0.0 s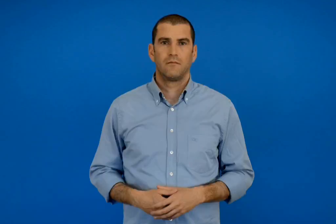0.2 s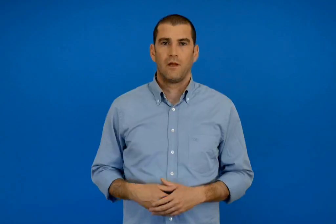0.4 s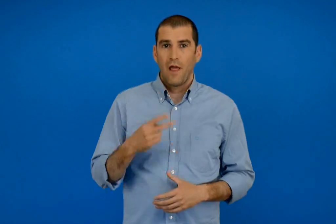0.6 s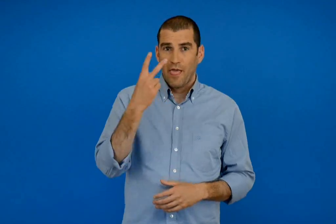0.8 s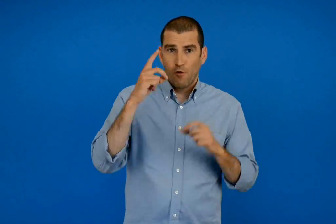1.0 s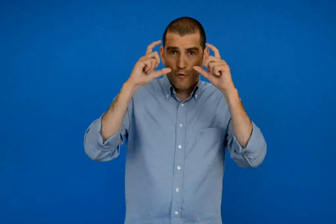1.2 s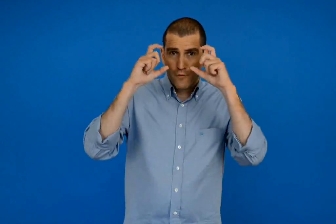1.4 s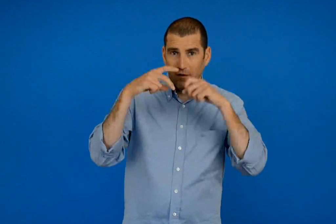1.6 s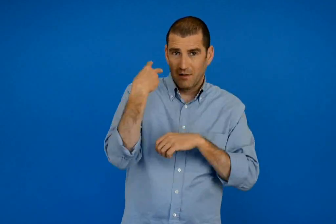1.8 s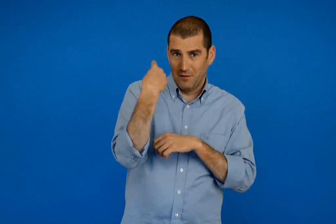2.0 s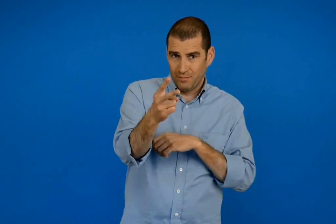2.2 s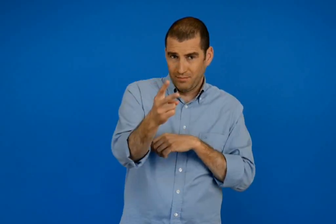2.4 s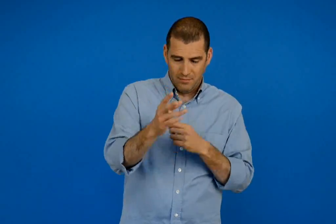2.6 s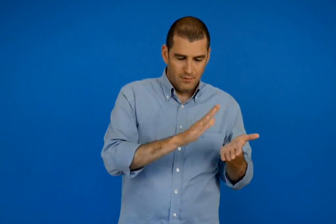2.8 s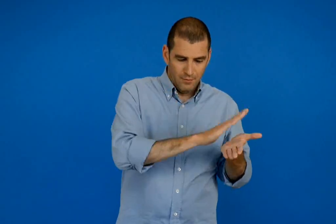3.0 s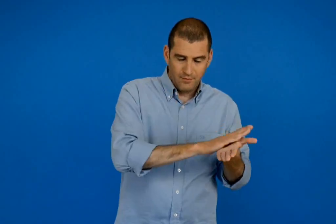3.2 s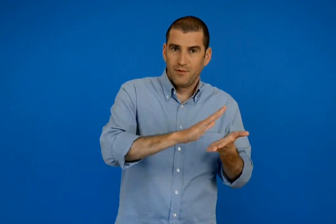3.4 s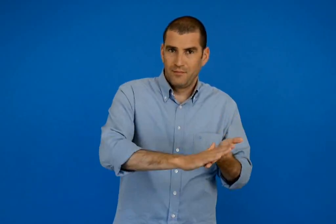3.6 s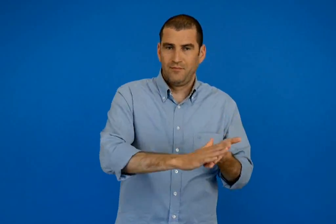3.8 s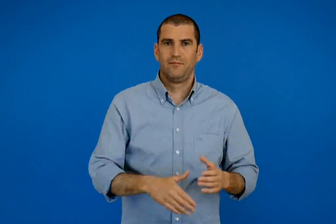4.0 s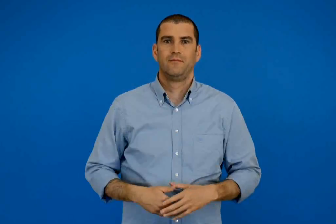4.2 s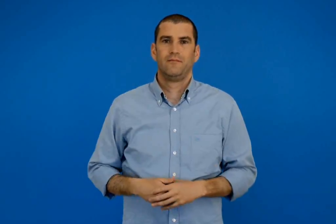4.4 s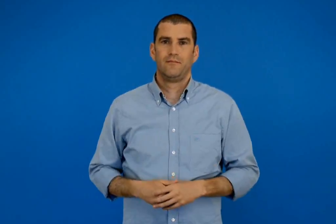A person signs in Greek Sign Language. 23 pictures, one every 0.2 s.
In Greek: να κολλήσεις δυο δίκες σου φωτογραφίες
